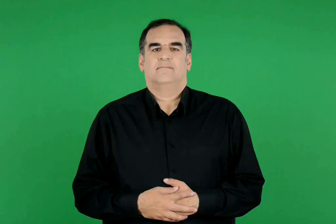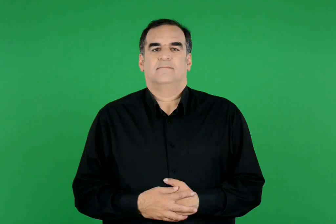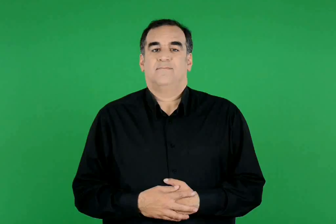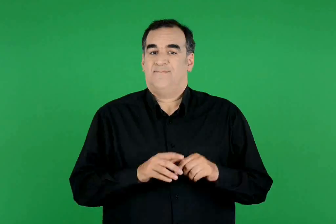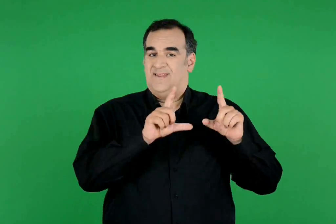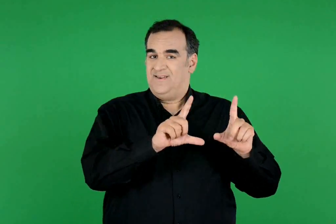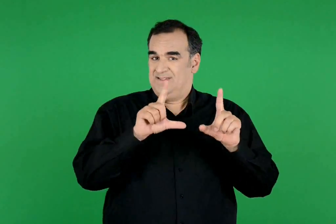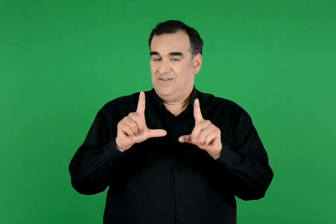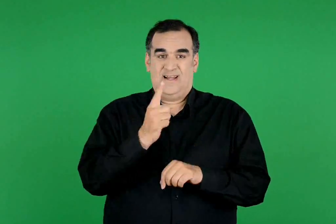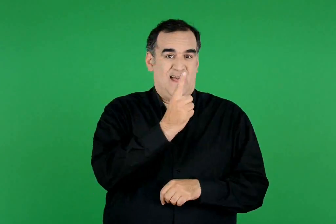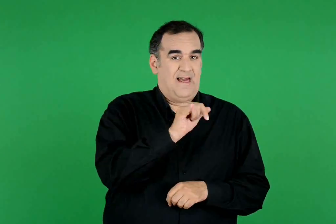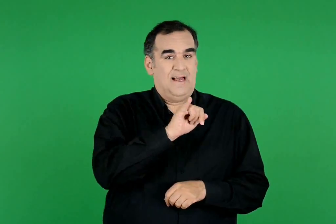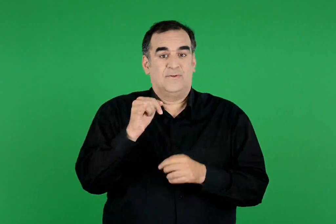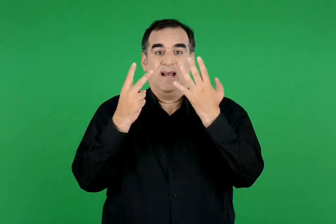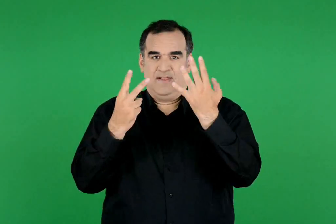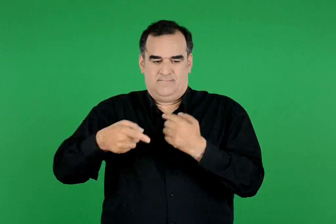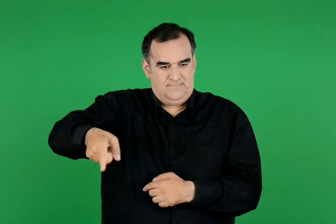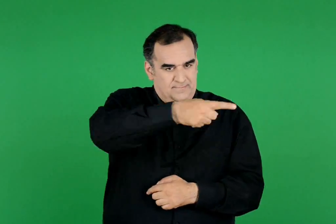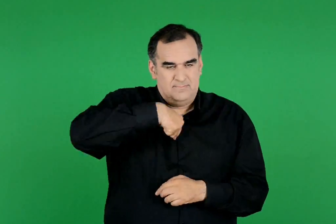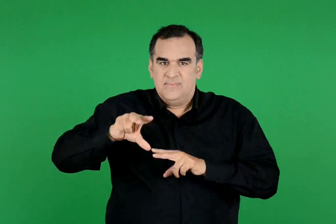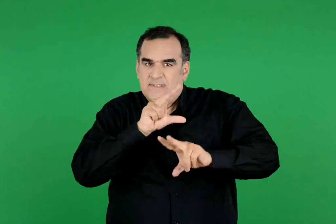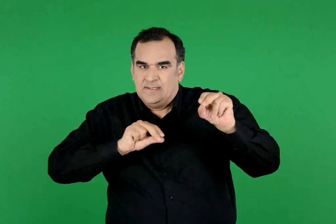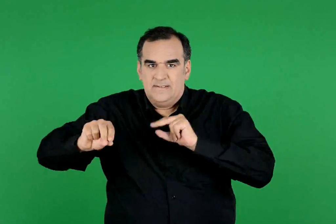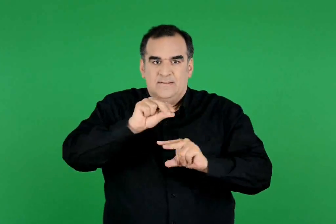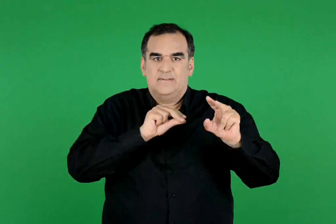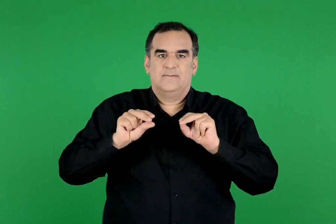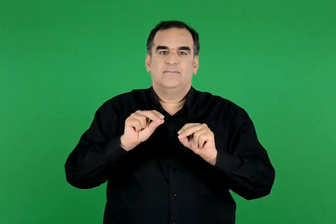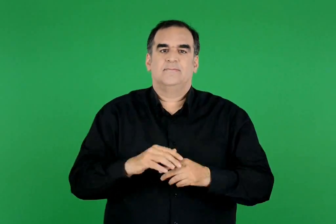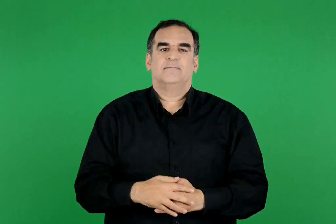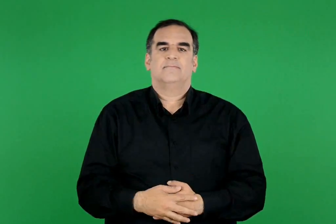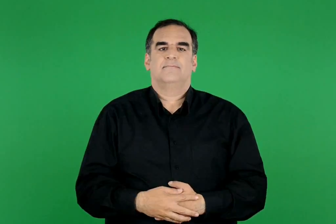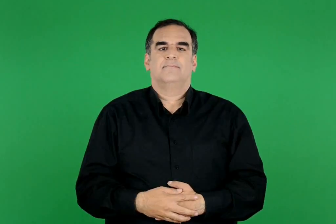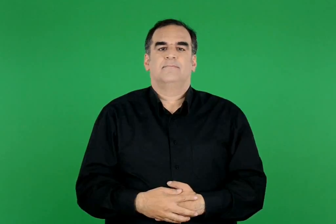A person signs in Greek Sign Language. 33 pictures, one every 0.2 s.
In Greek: συζητάμε για τις εικόνες 1 έως 7:
